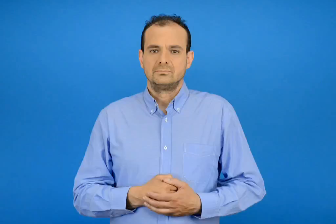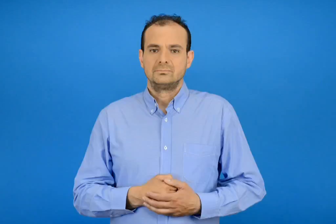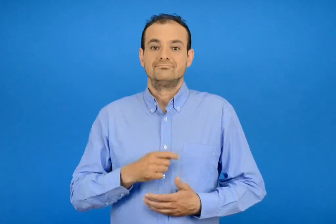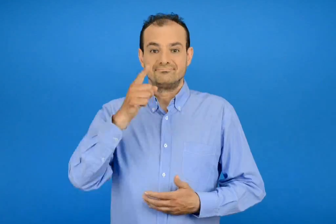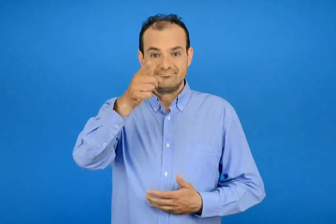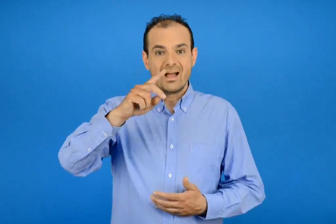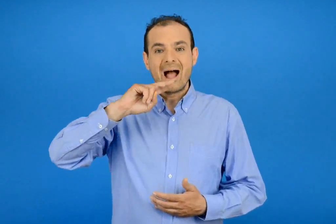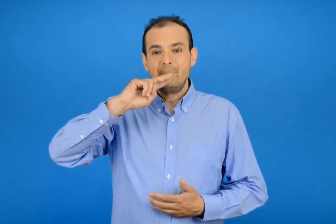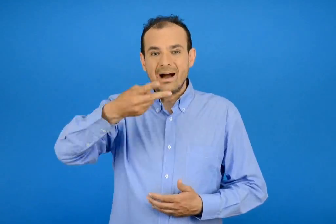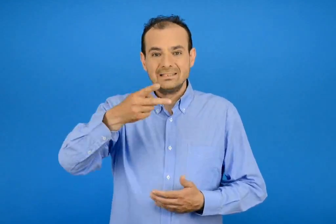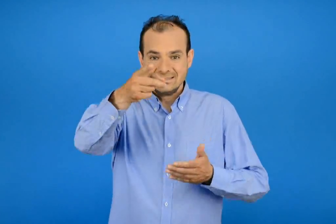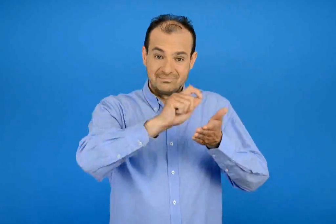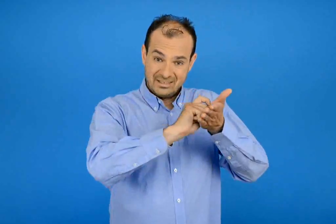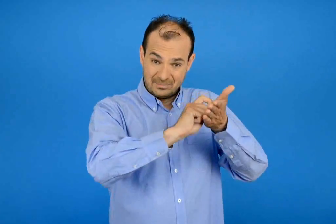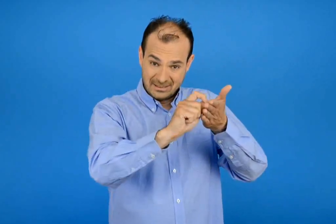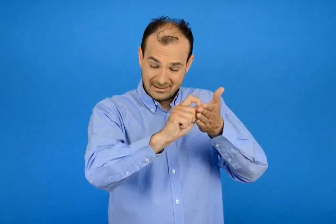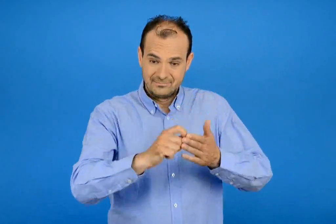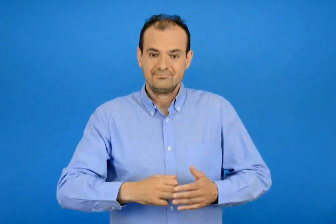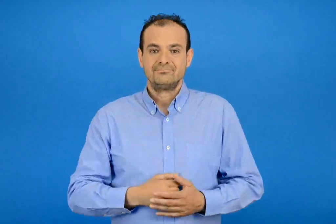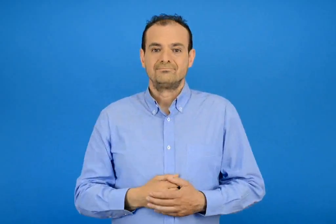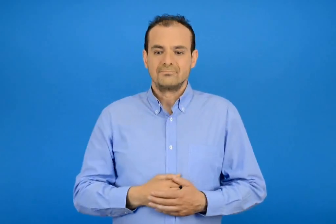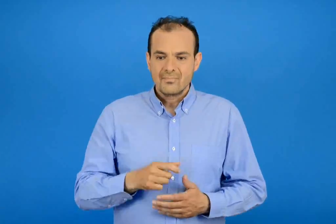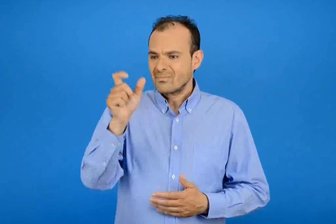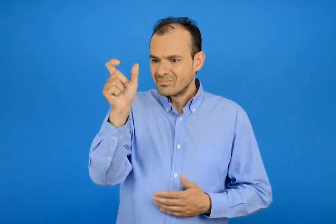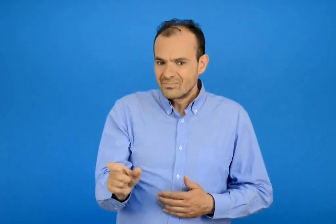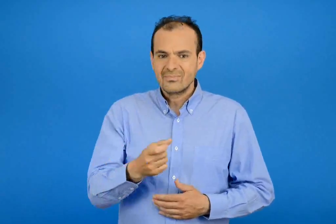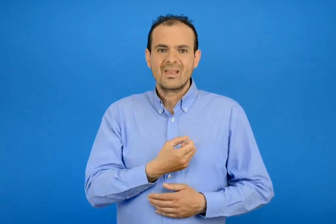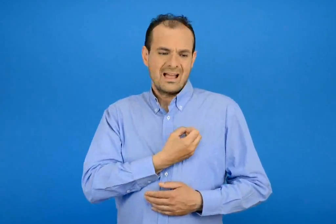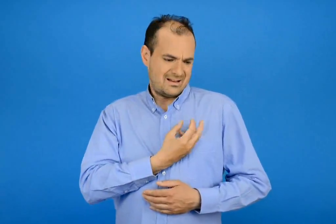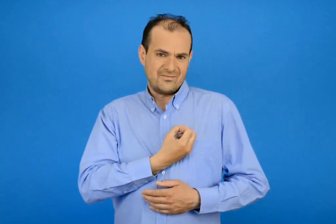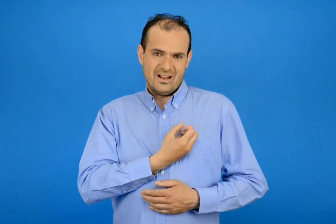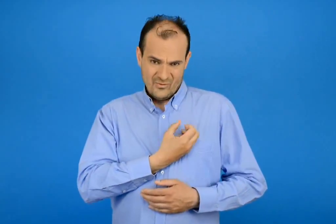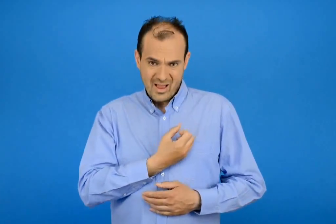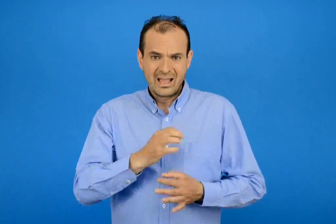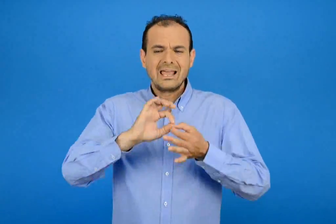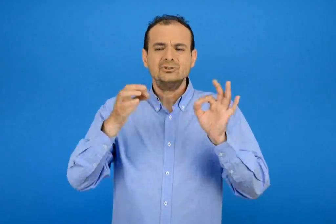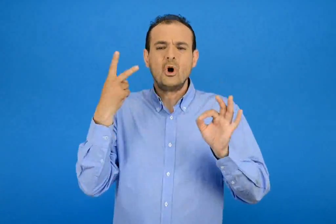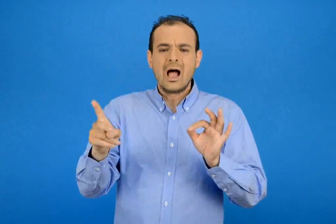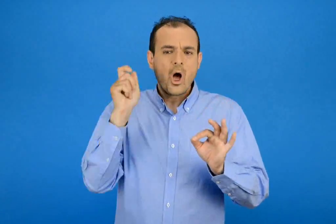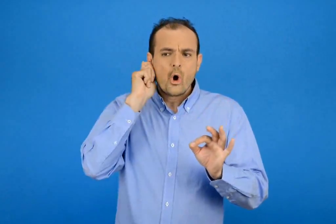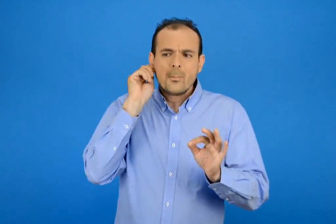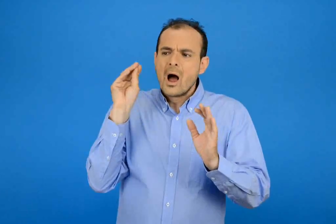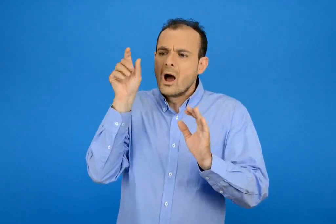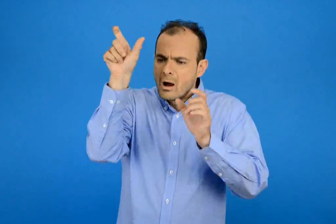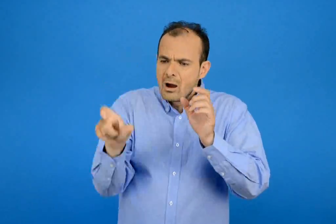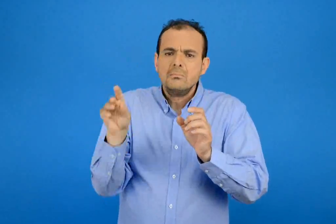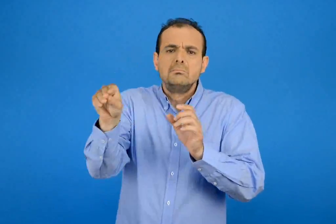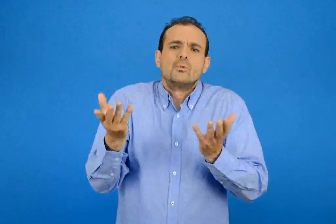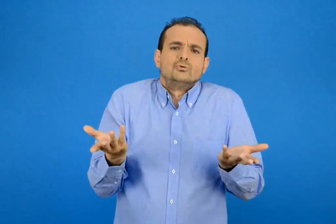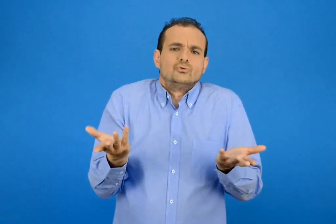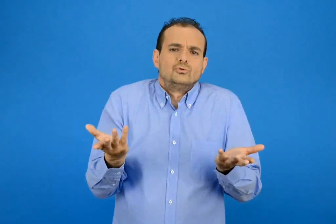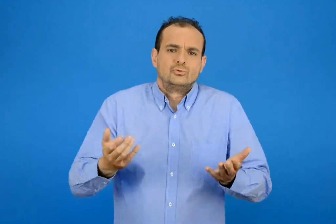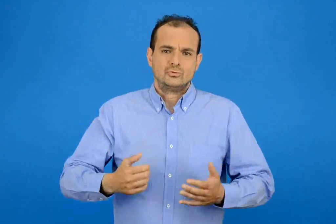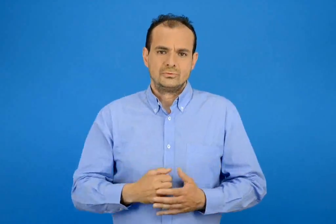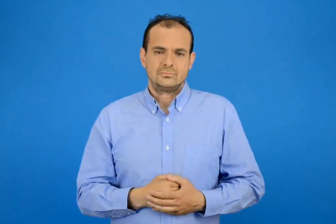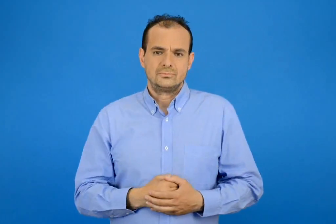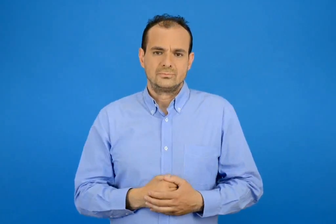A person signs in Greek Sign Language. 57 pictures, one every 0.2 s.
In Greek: γράψε την απάντηση γιατί έλεγαν τον άνθρωπο της ιστορίας κυρ νικολά γαρίφαλο ;
